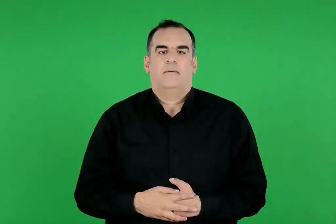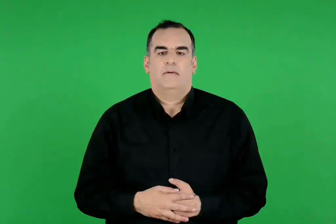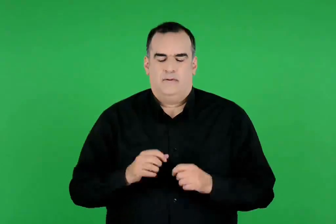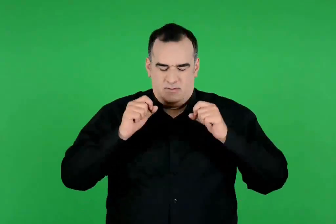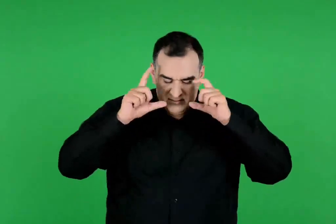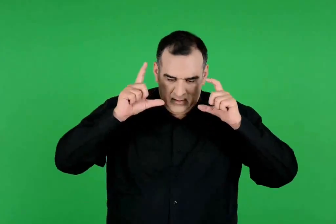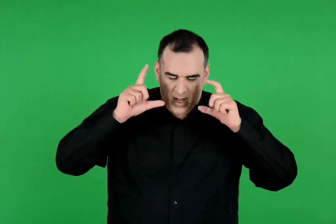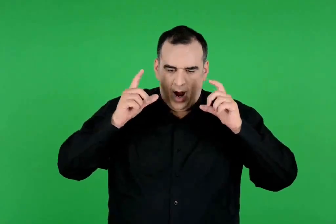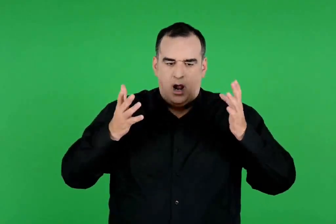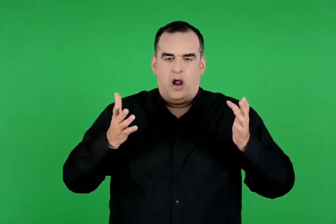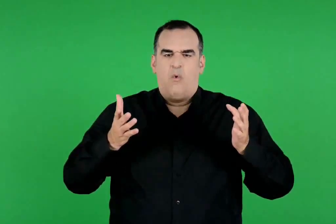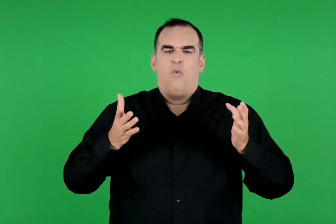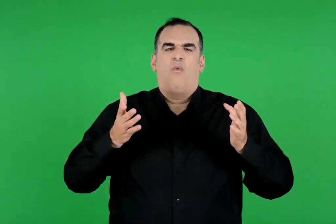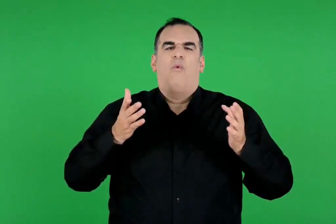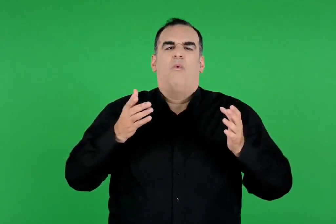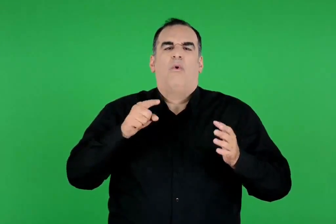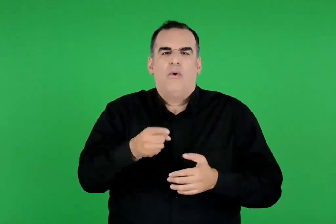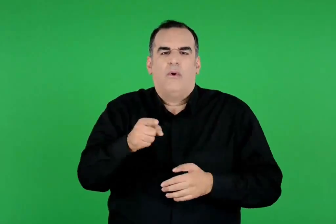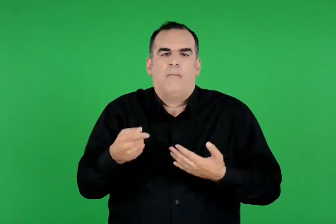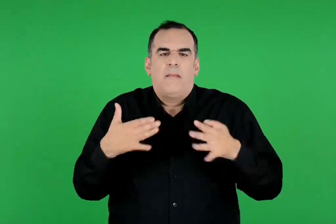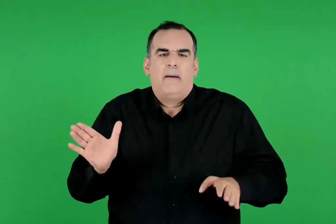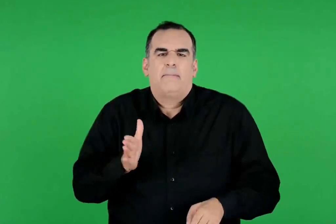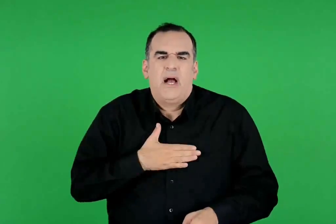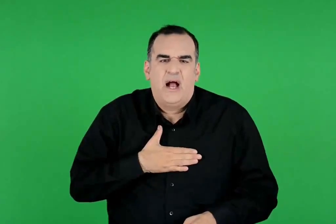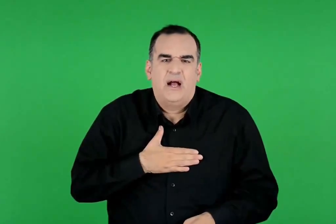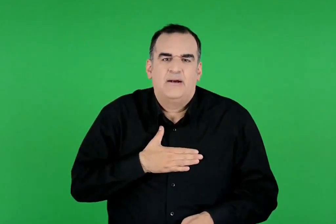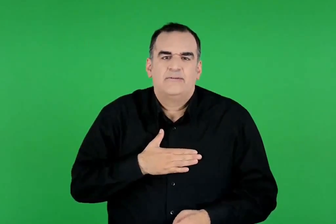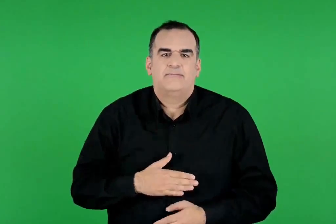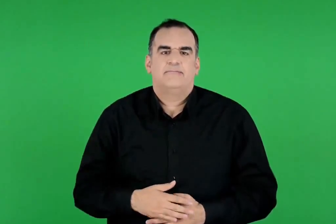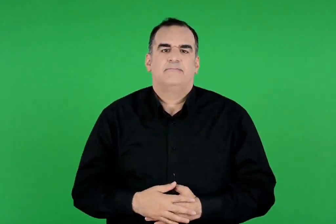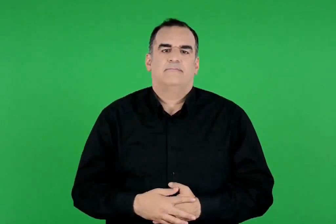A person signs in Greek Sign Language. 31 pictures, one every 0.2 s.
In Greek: συνήλθε όμως και κατάλαβε το κακό που είχε κάνει
